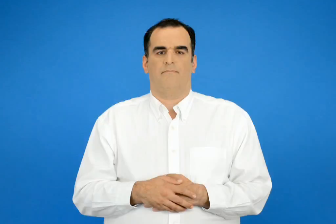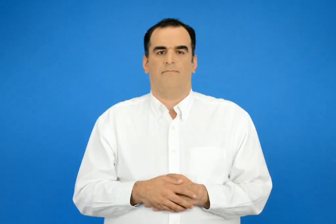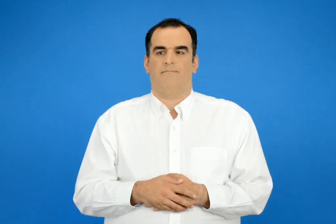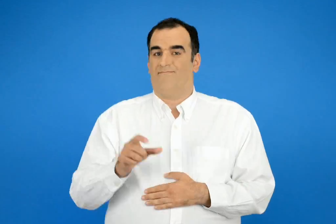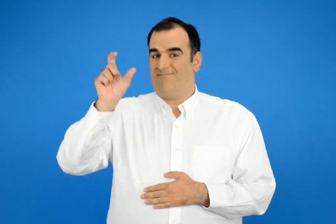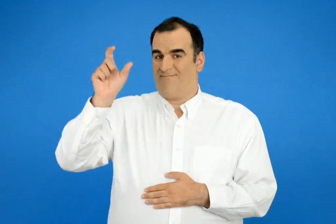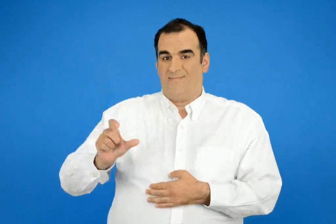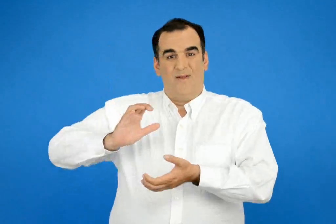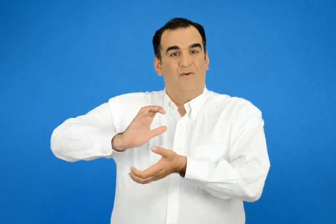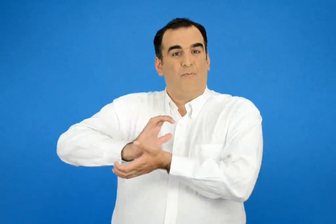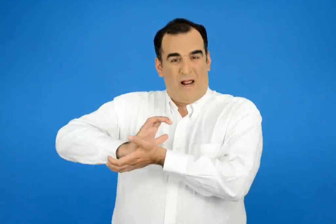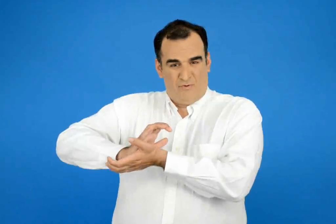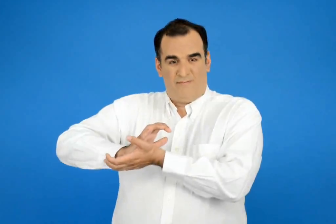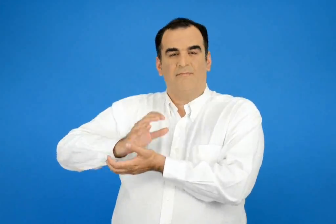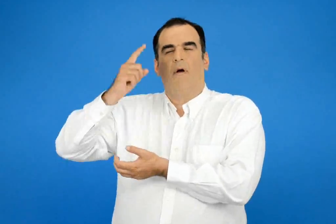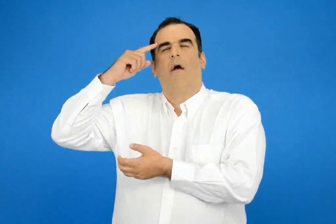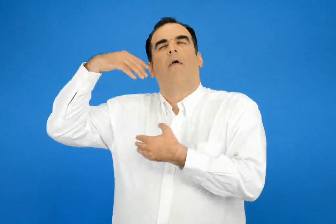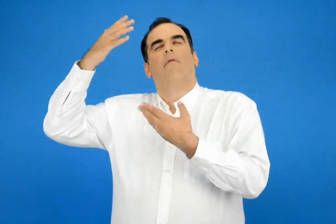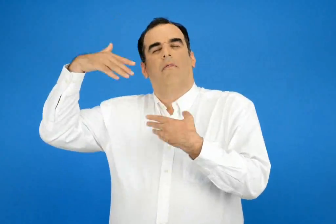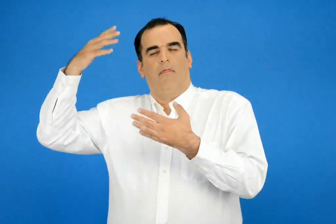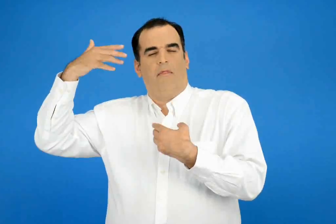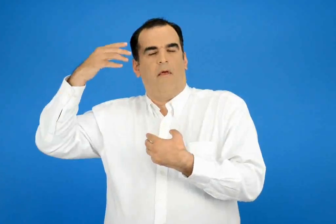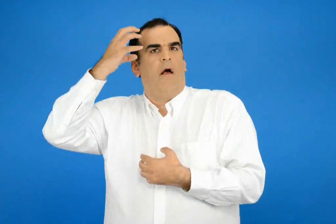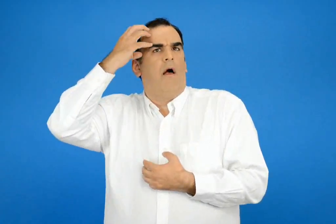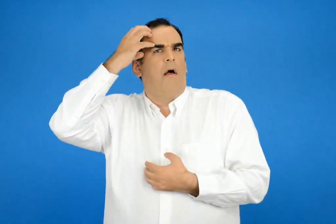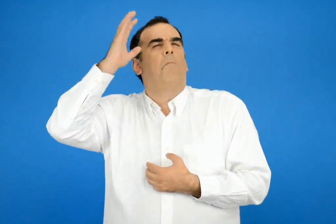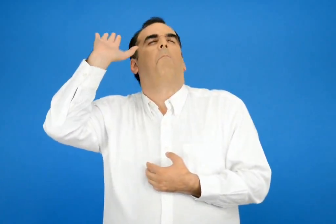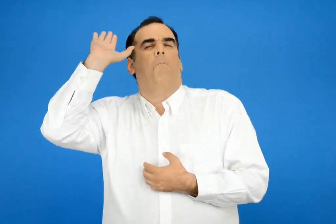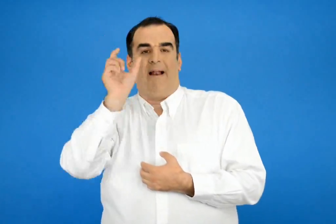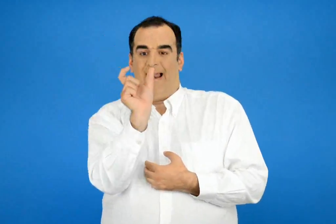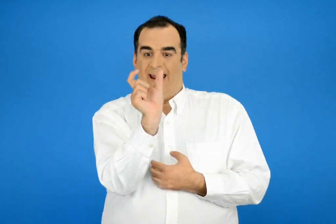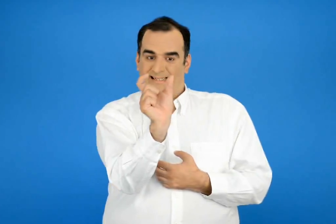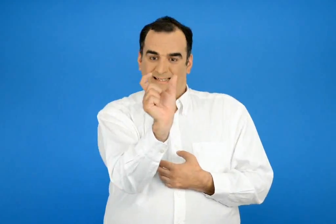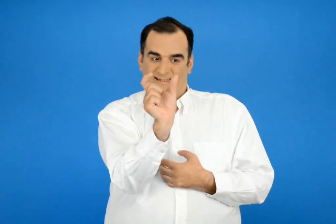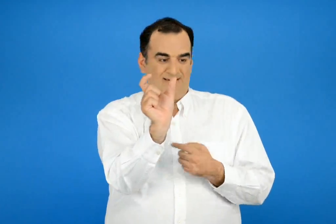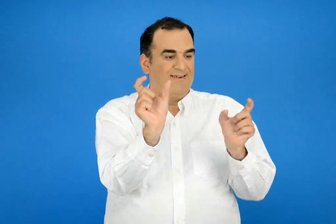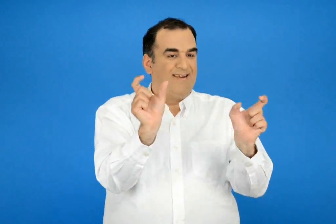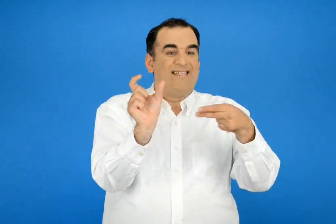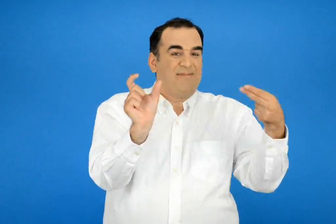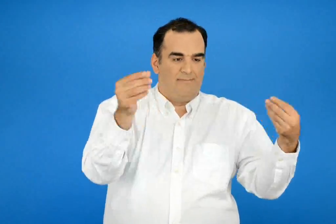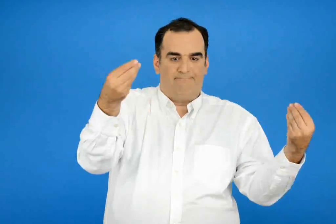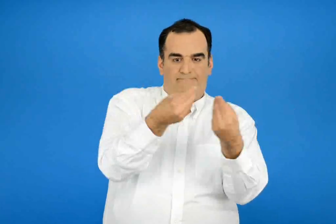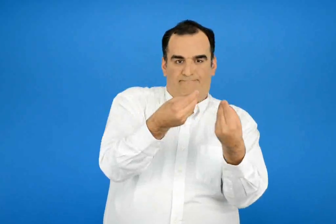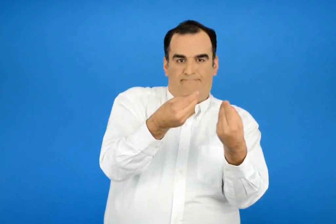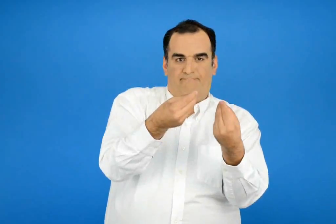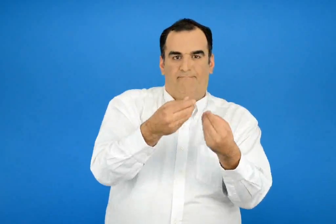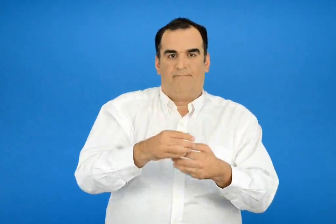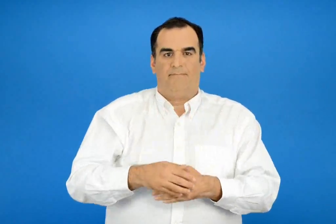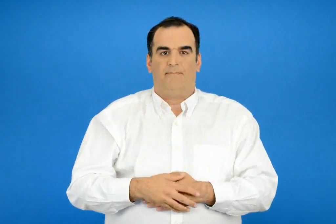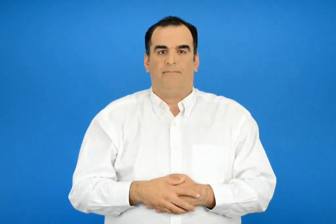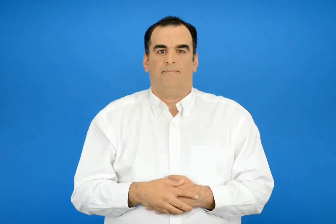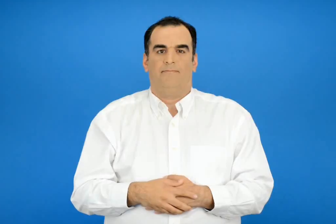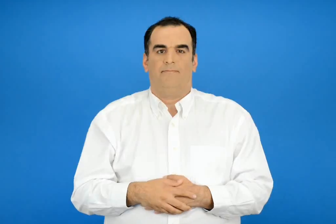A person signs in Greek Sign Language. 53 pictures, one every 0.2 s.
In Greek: ο αφηρημένος τυπογράφος δε θυμάται ποιά λέξη ταιριάζει στον κάθε ορισμό
